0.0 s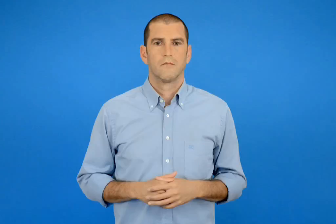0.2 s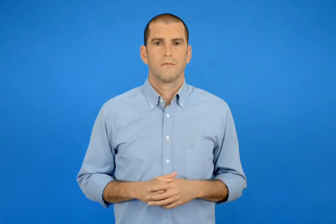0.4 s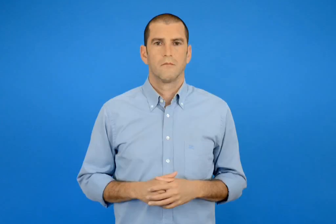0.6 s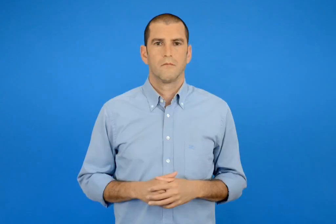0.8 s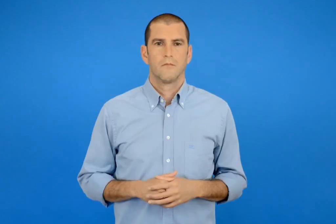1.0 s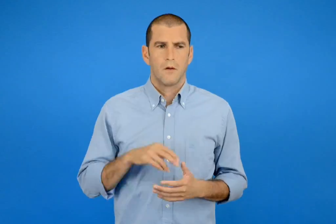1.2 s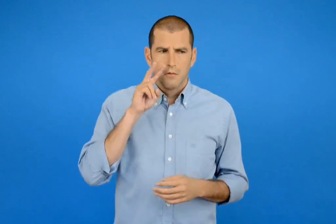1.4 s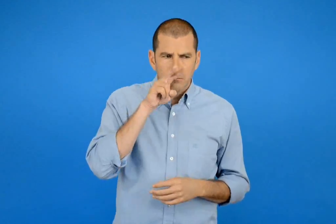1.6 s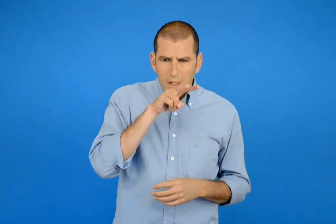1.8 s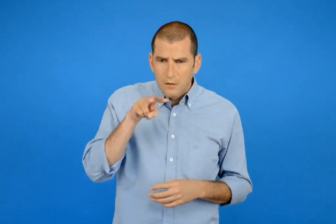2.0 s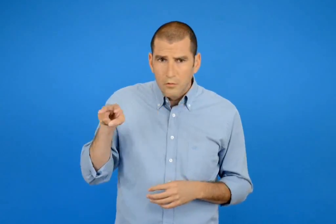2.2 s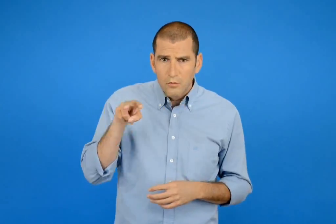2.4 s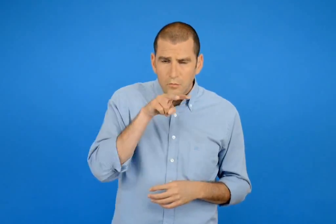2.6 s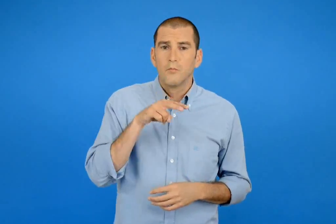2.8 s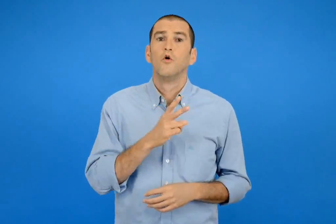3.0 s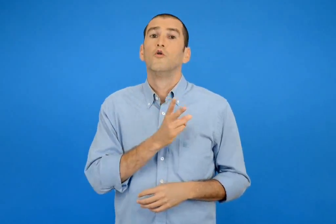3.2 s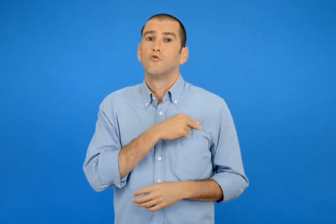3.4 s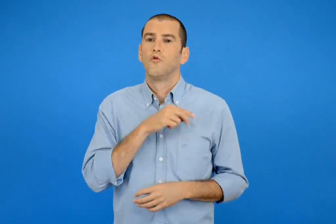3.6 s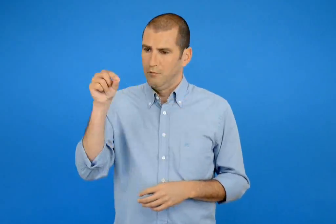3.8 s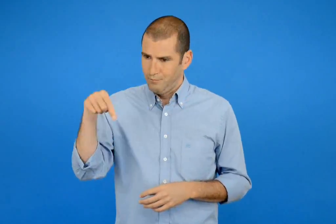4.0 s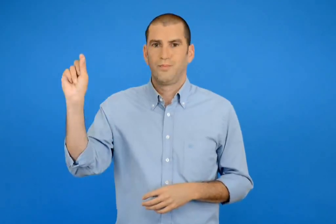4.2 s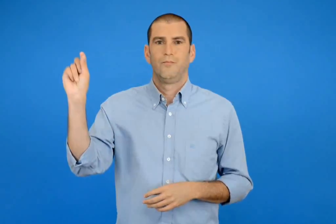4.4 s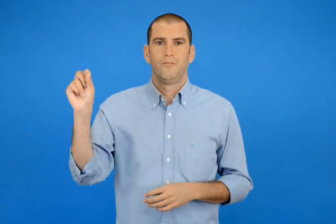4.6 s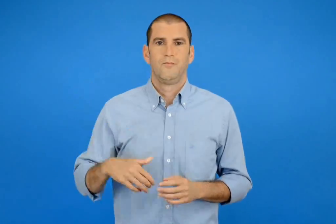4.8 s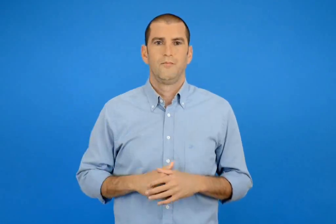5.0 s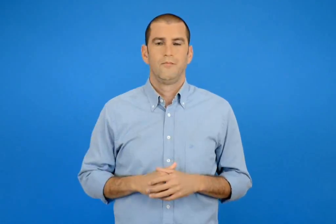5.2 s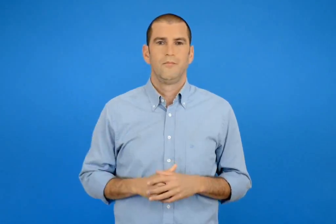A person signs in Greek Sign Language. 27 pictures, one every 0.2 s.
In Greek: παρατηρώ και βάζω √ στο σωστό
